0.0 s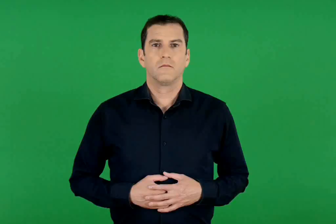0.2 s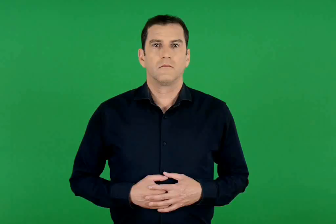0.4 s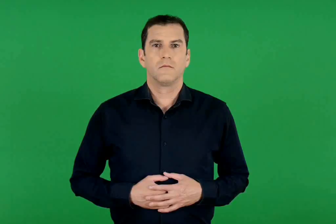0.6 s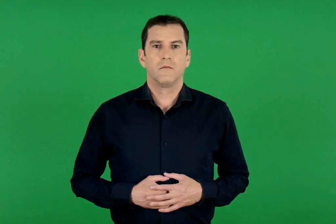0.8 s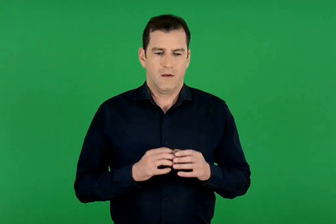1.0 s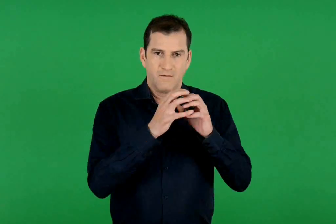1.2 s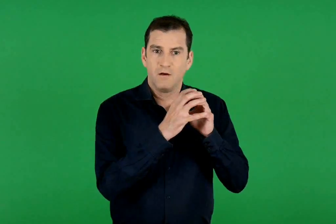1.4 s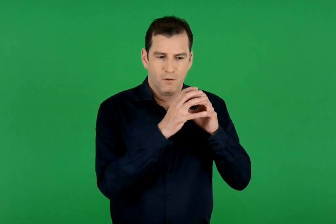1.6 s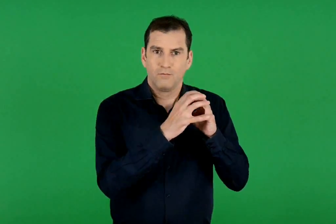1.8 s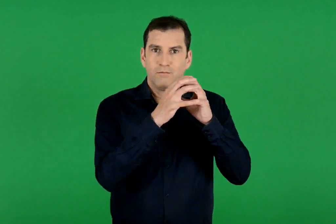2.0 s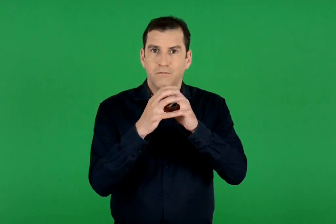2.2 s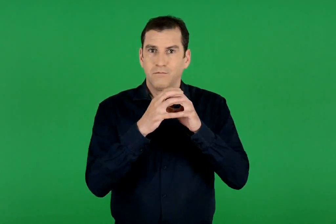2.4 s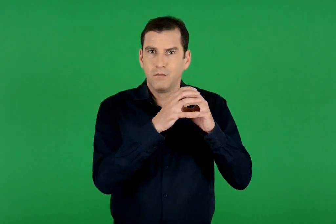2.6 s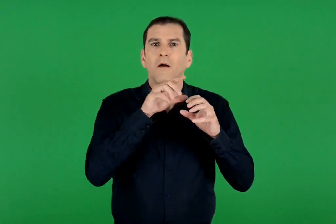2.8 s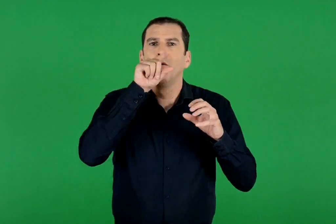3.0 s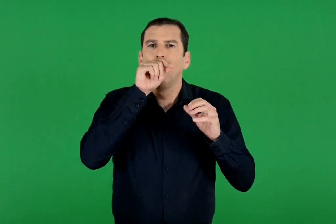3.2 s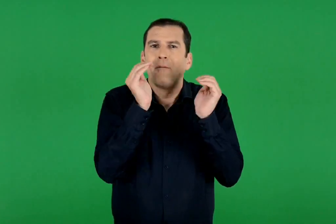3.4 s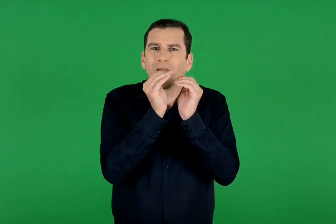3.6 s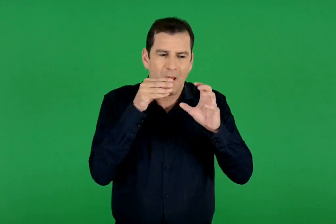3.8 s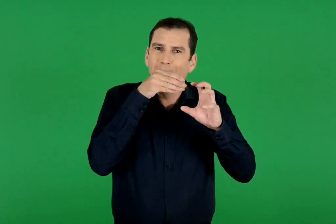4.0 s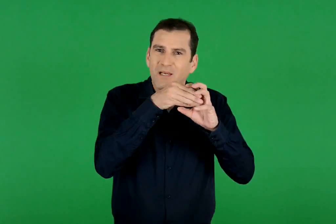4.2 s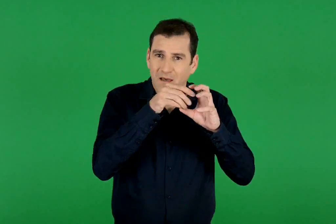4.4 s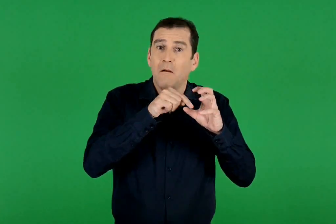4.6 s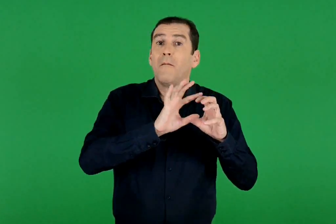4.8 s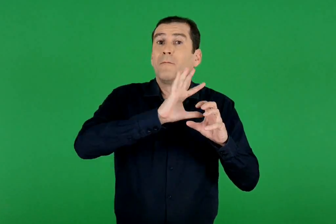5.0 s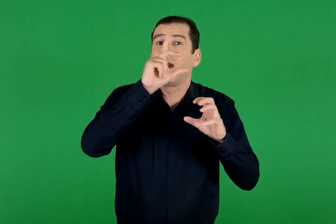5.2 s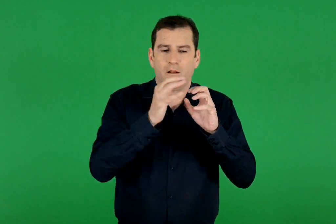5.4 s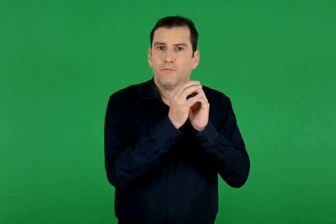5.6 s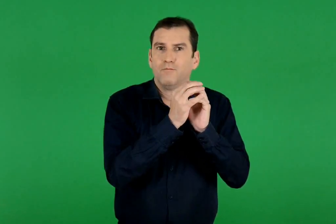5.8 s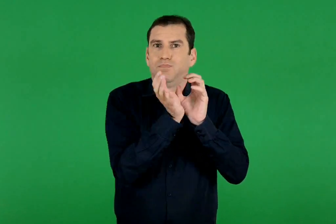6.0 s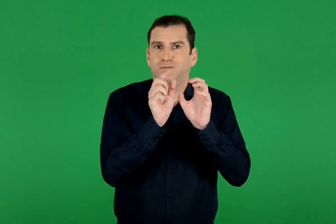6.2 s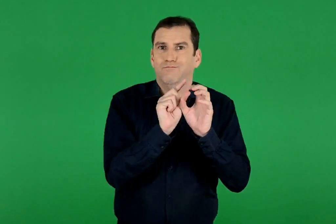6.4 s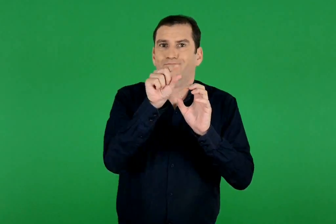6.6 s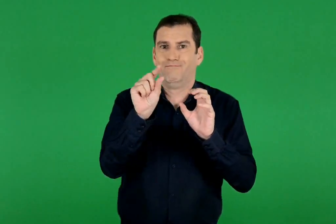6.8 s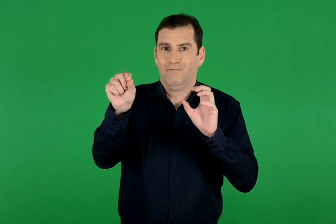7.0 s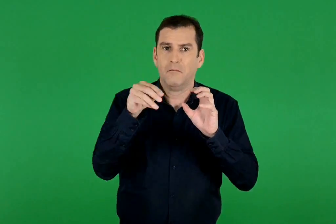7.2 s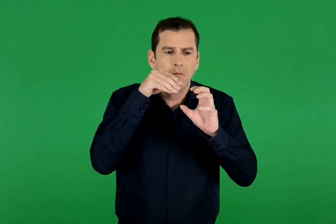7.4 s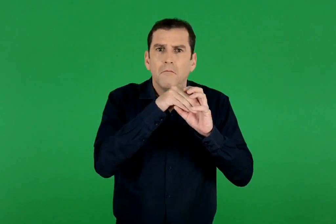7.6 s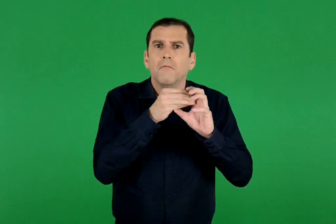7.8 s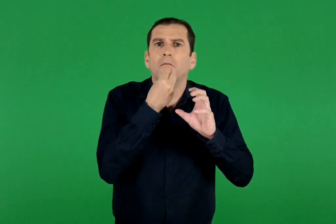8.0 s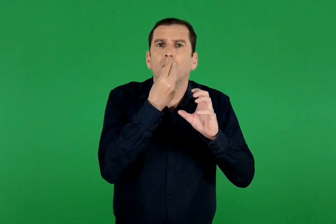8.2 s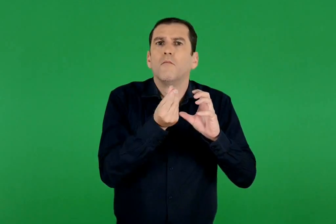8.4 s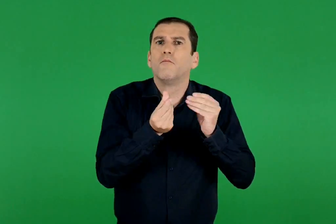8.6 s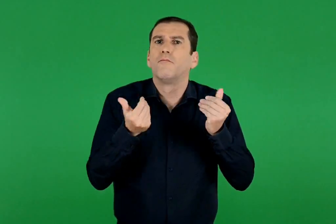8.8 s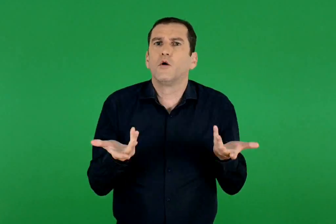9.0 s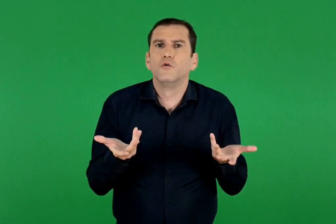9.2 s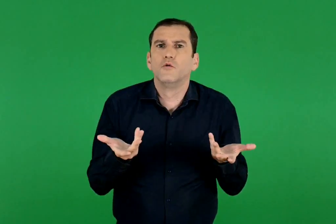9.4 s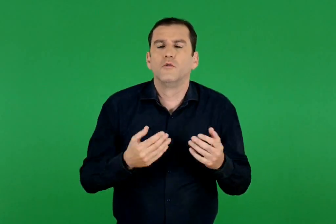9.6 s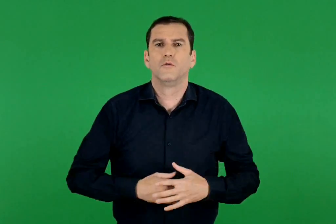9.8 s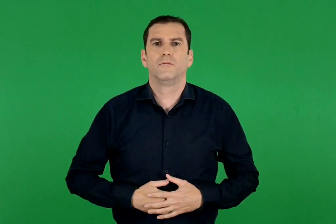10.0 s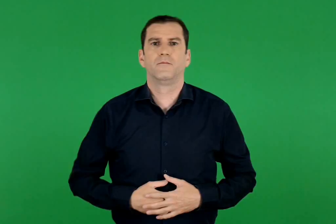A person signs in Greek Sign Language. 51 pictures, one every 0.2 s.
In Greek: πώς τρέφονται τα μικρά τους μέχρι να σπάσουν το τσόφλι και να βγουν έξω ;
